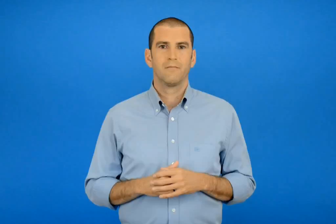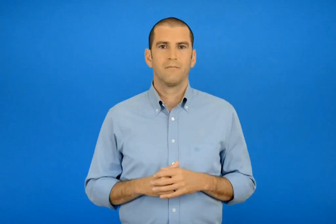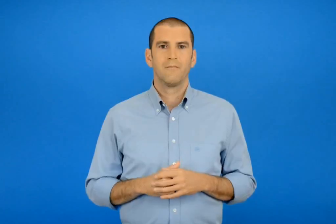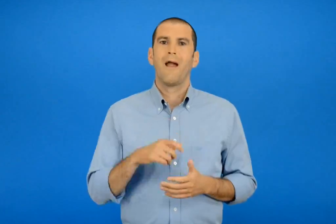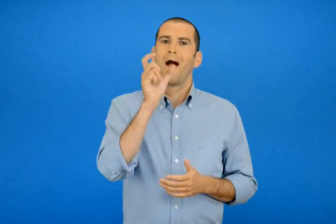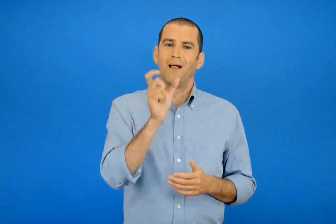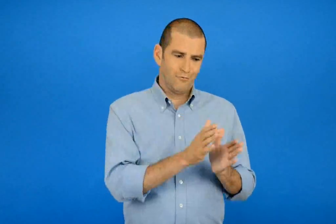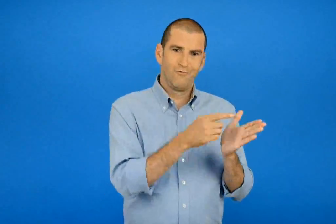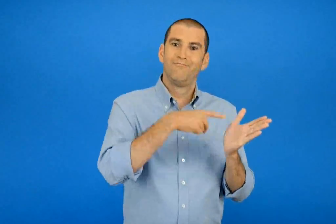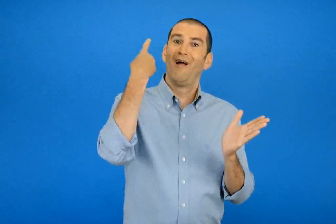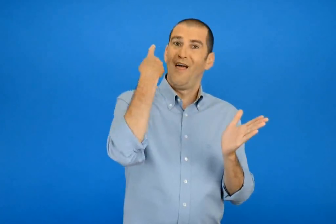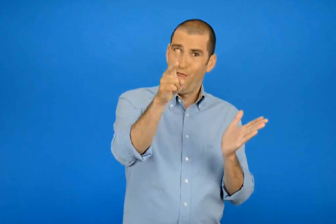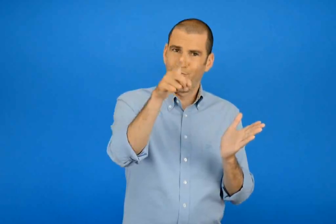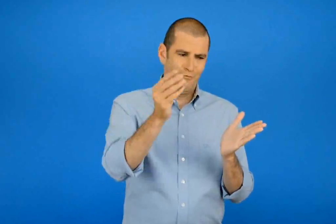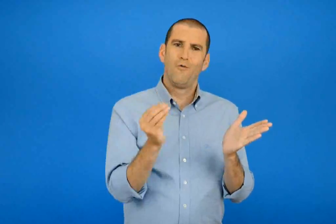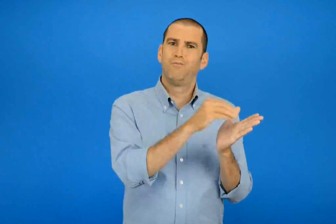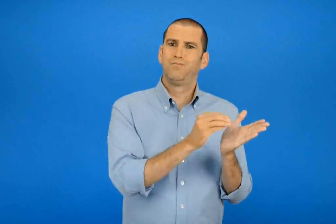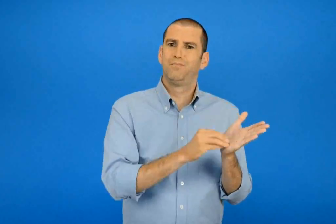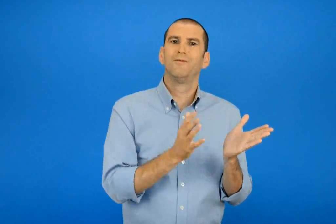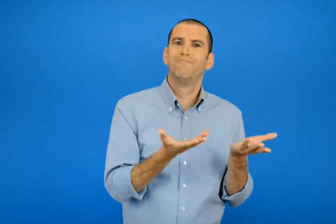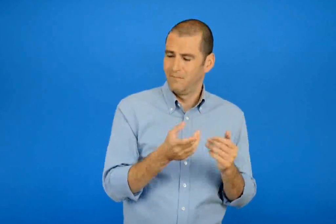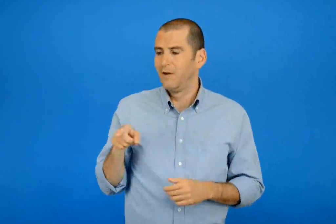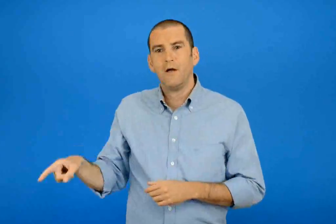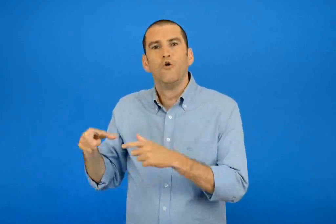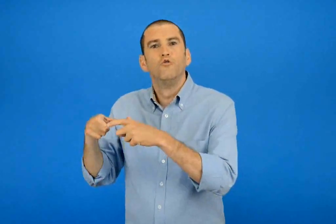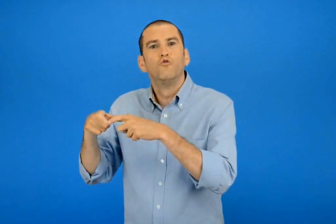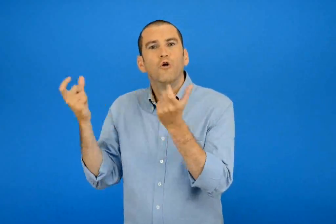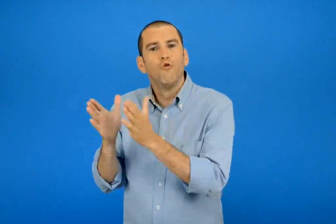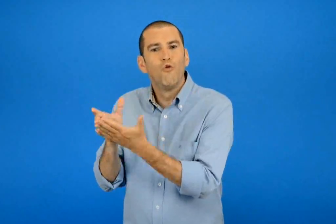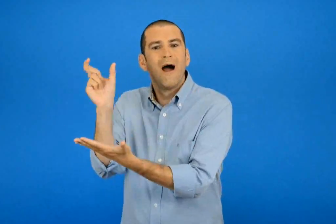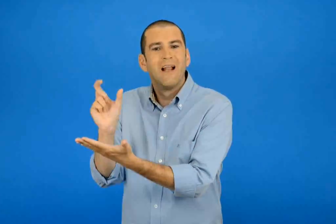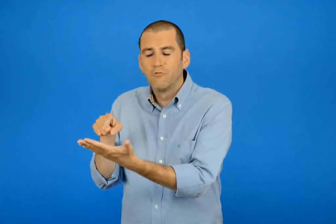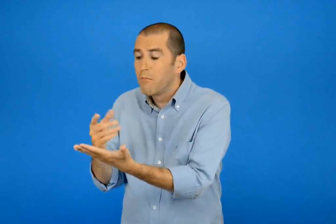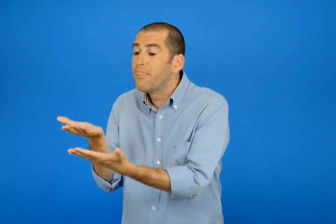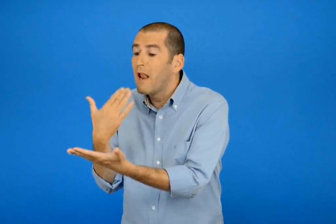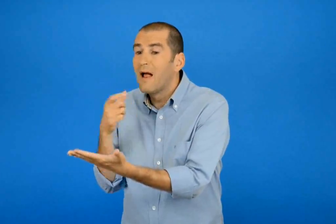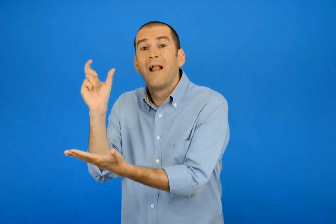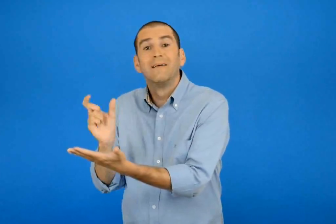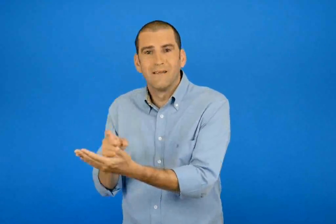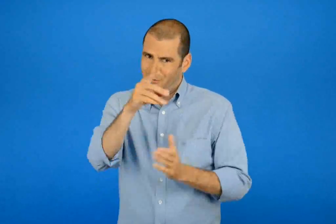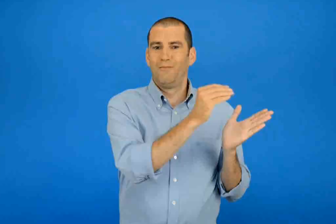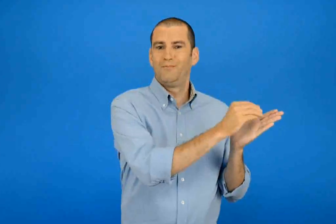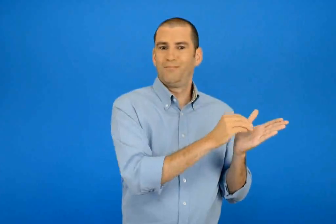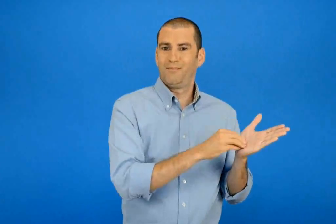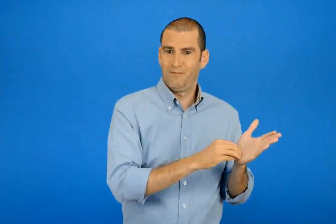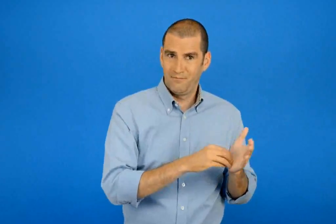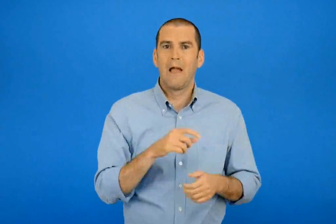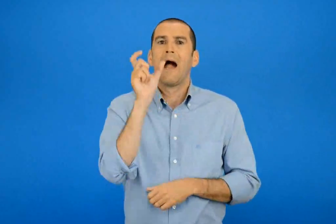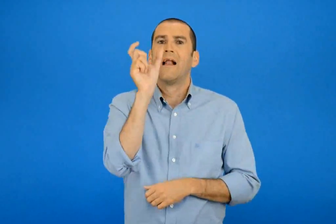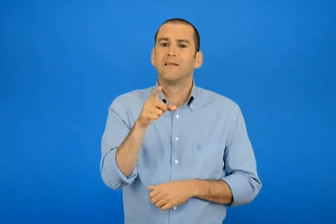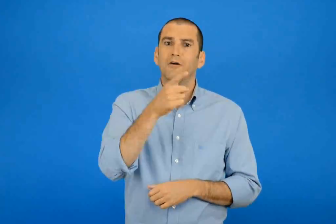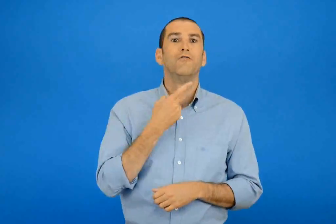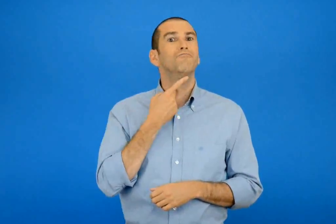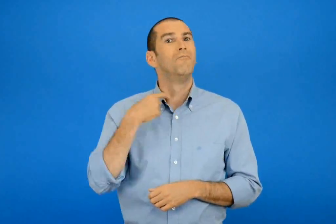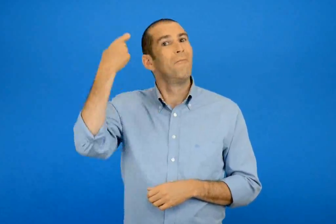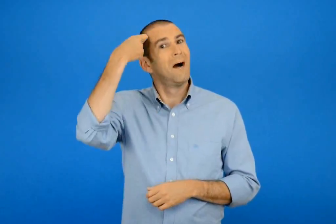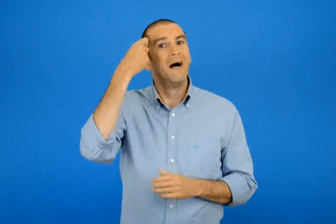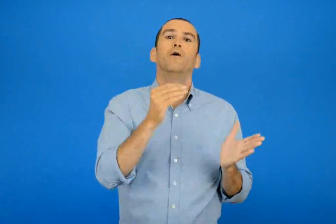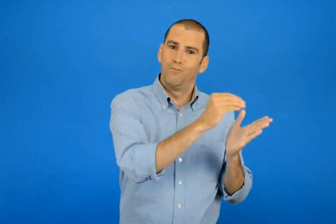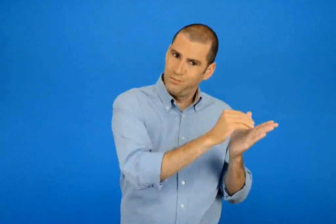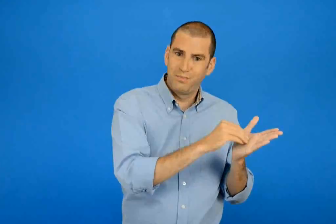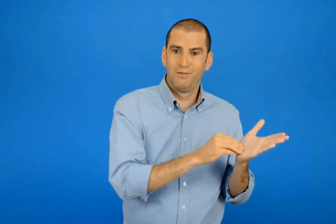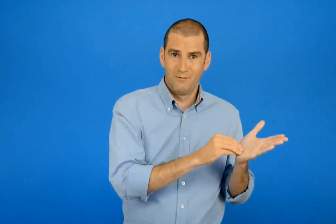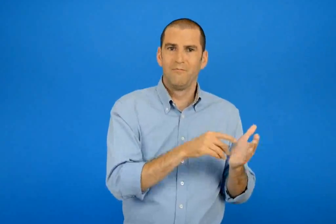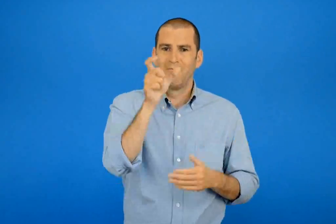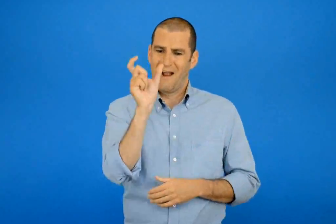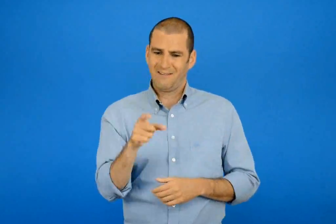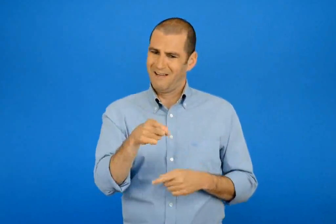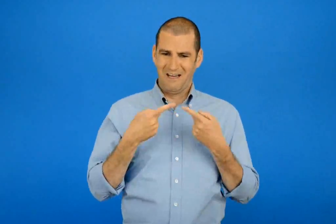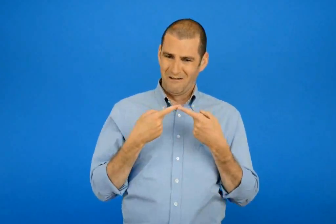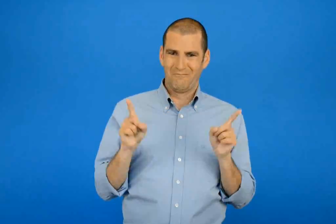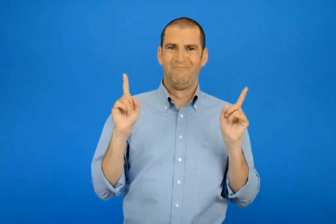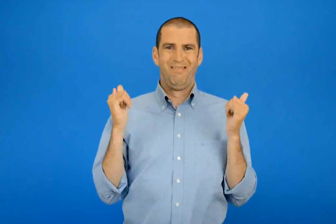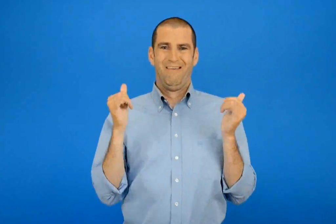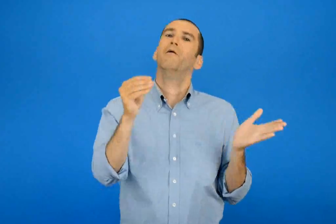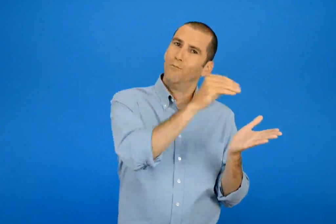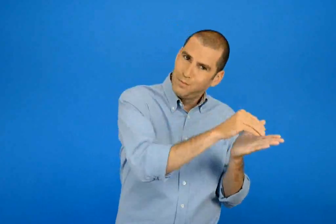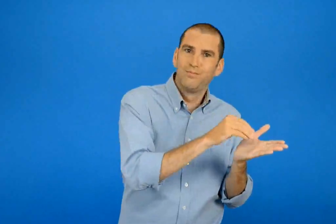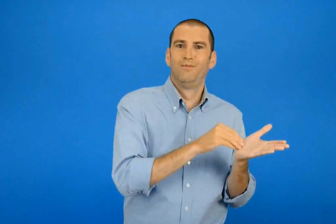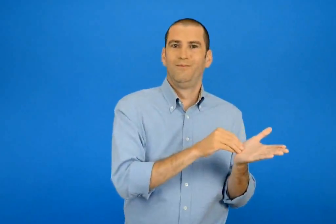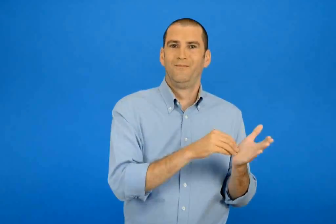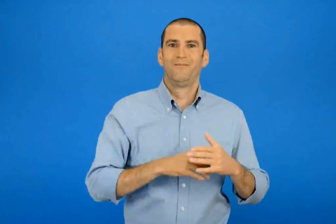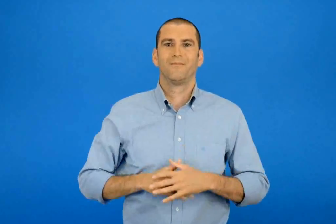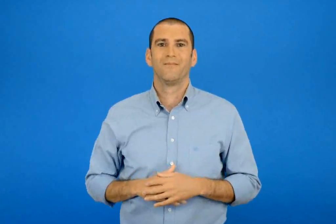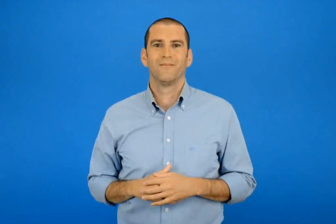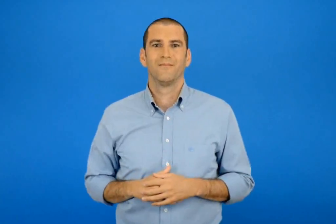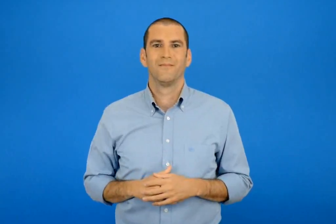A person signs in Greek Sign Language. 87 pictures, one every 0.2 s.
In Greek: μέσα σε αυτό θα βάζεις όσες λέξεις δε βρίσκεις στο σχολικό λεξικό όσες λέξεις σου αρέσουν η όσες λέξεις σου φαίνονται αστείες
